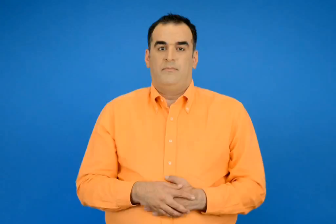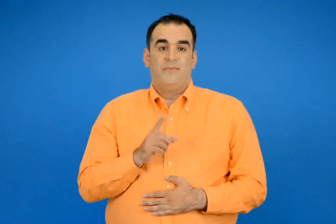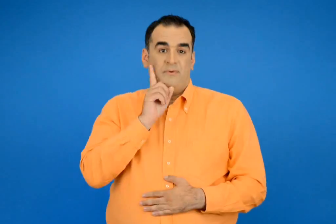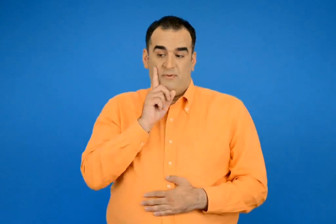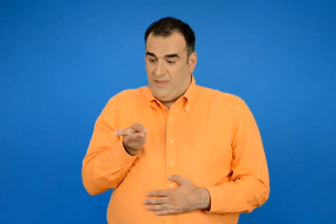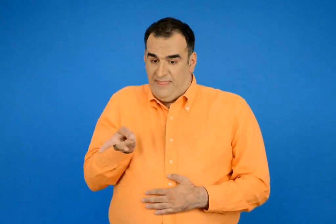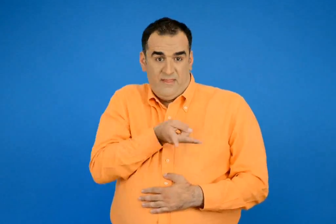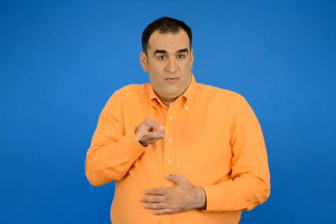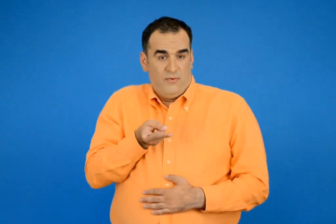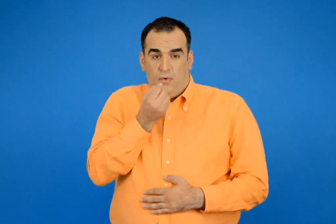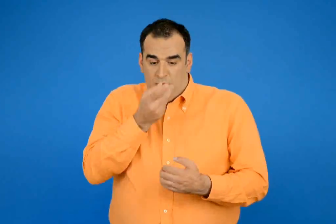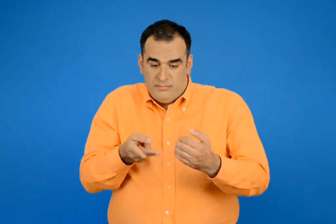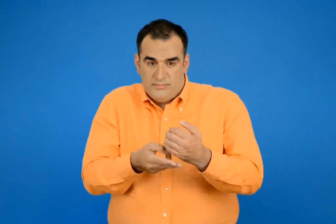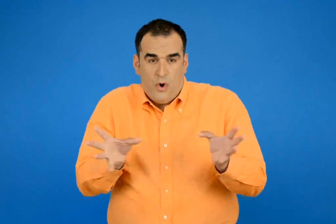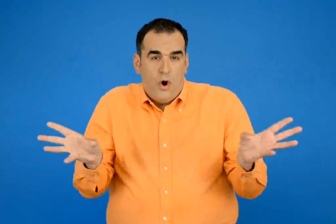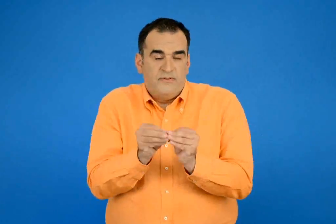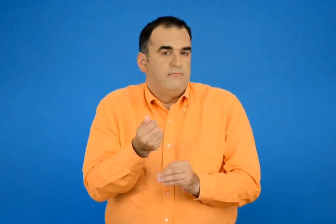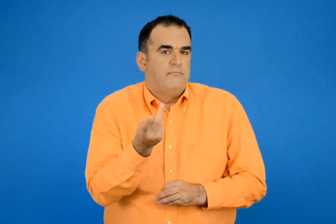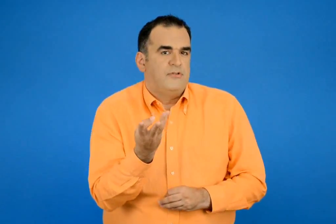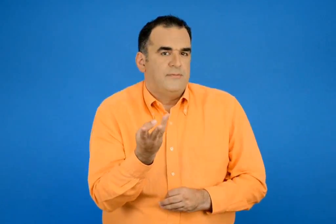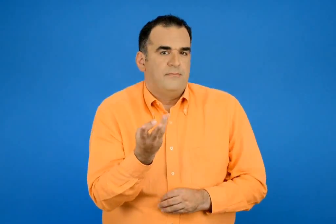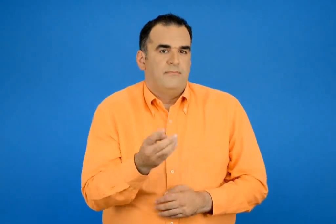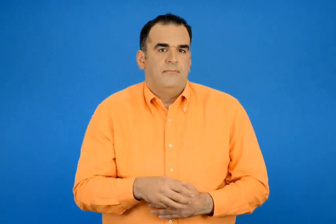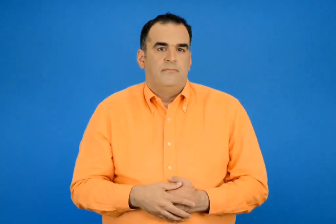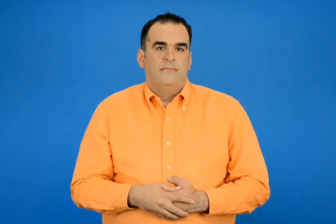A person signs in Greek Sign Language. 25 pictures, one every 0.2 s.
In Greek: πόσα λουλούδια έκοψαν και τα δύο κορίτσια ;
